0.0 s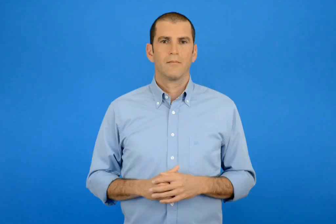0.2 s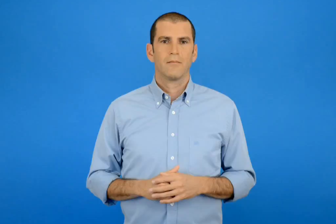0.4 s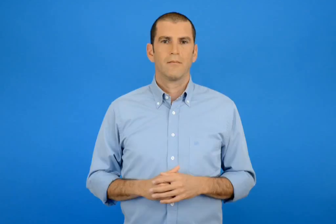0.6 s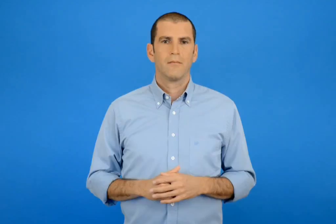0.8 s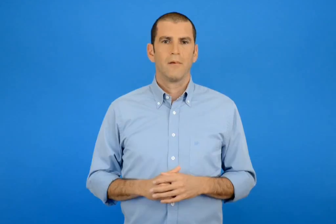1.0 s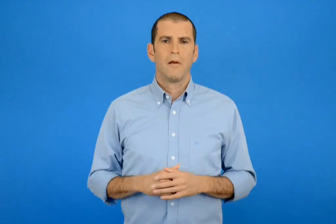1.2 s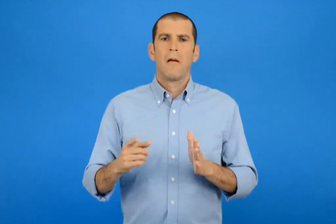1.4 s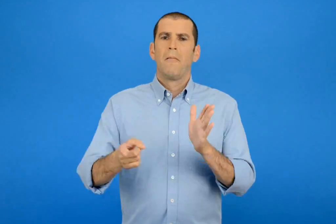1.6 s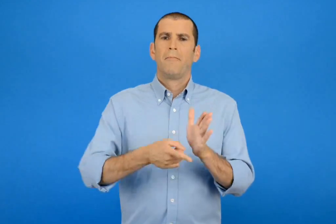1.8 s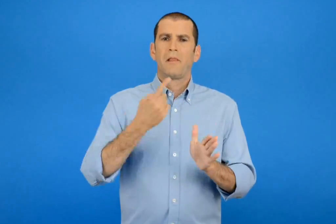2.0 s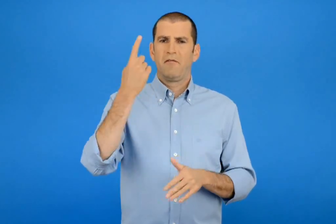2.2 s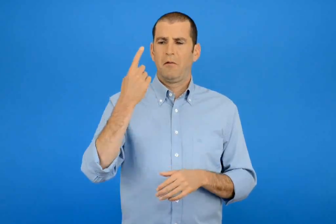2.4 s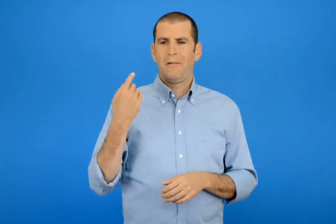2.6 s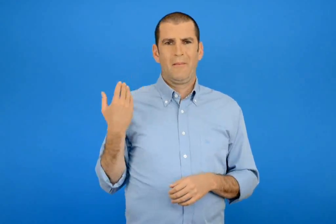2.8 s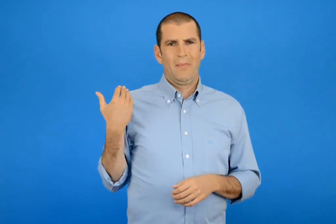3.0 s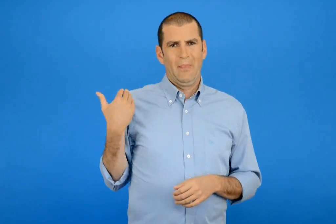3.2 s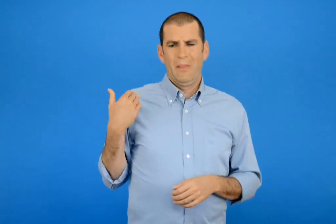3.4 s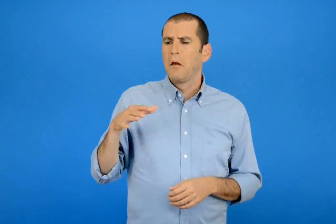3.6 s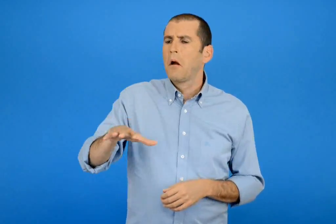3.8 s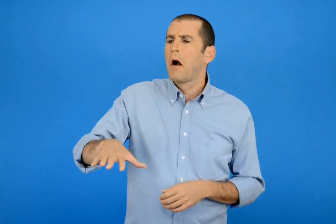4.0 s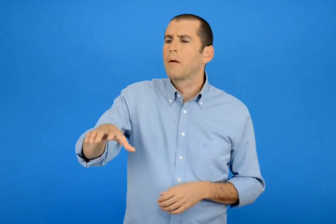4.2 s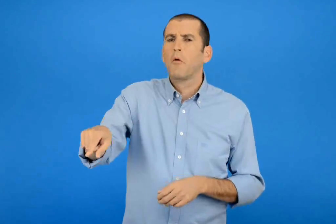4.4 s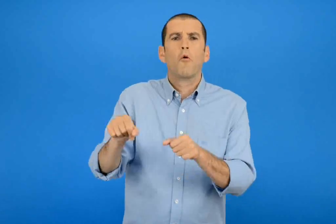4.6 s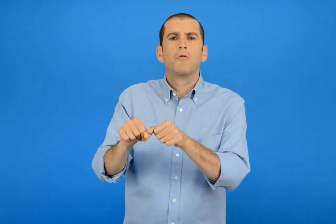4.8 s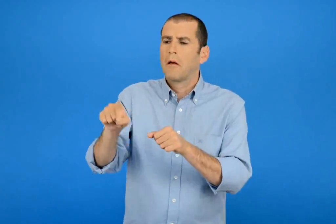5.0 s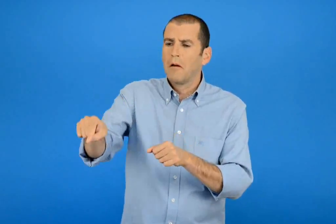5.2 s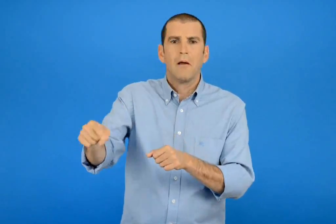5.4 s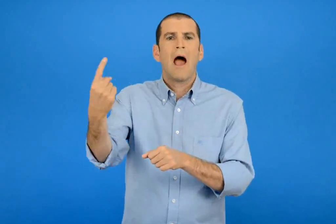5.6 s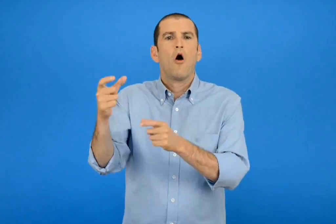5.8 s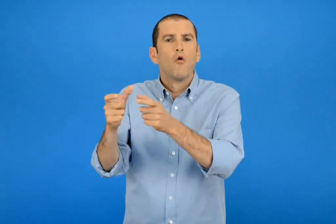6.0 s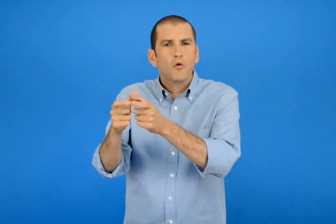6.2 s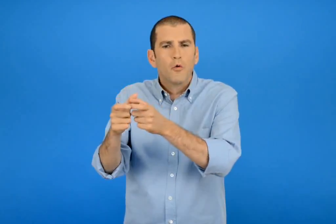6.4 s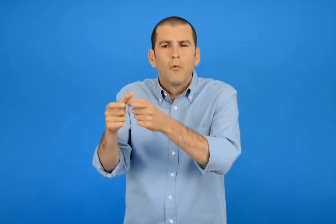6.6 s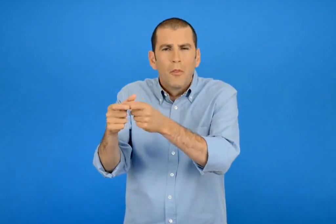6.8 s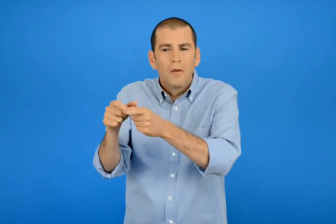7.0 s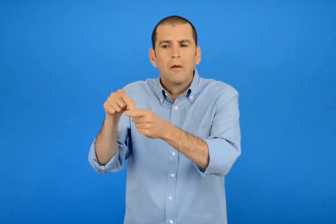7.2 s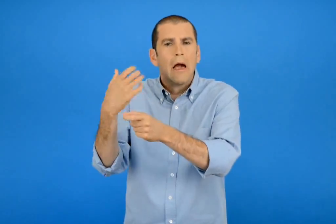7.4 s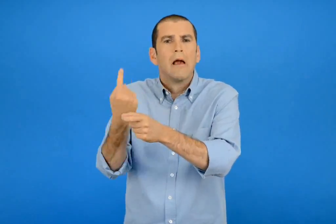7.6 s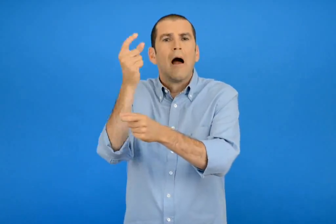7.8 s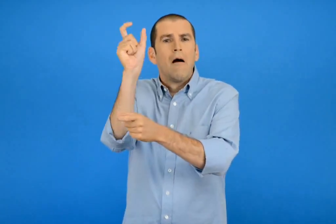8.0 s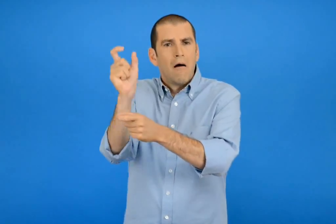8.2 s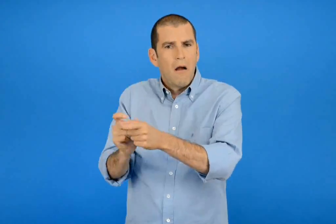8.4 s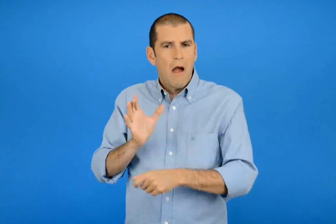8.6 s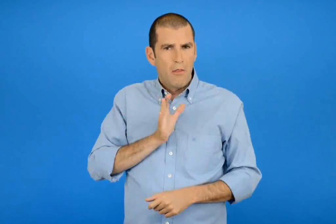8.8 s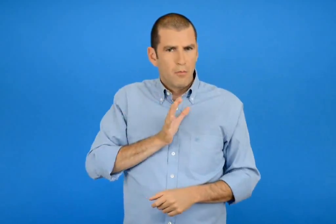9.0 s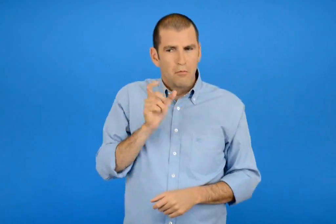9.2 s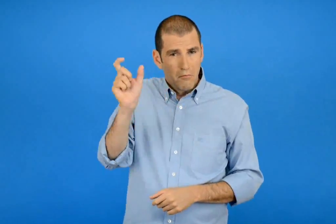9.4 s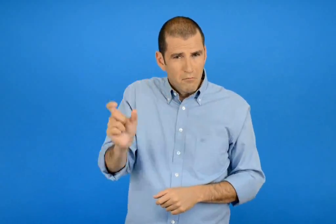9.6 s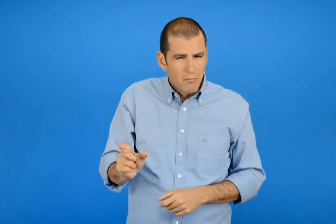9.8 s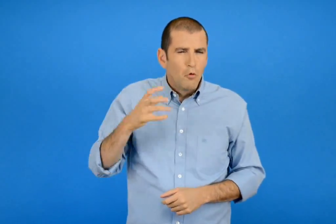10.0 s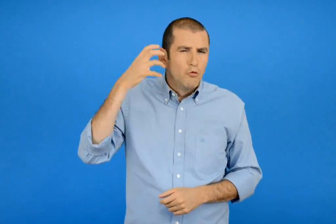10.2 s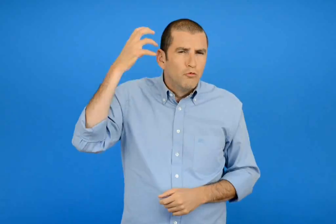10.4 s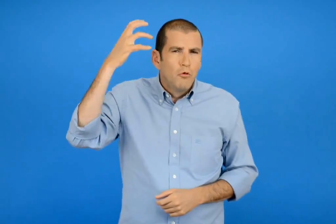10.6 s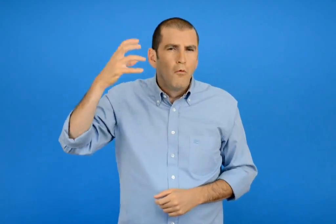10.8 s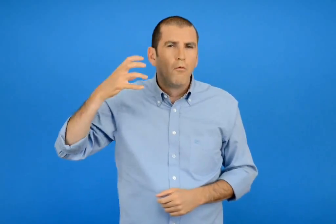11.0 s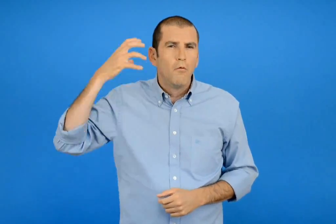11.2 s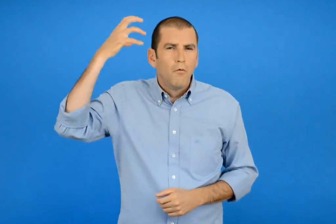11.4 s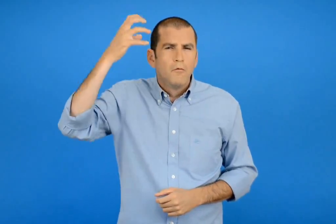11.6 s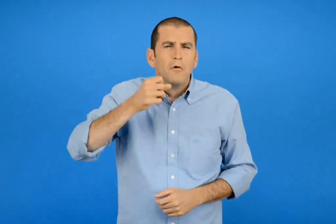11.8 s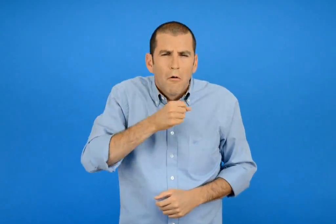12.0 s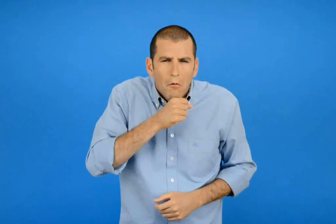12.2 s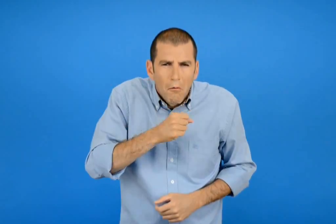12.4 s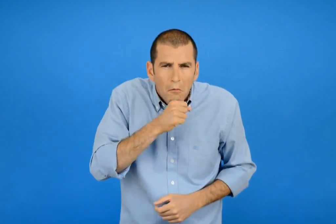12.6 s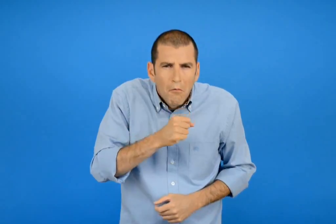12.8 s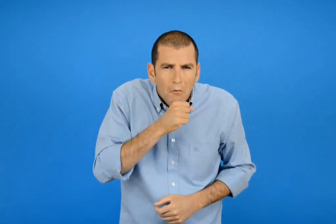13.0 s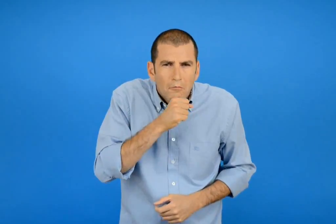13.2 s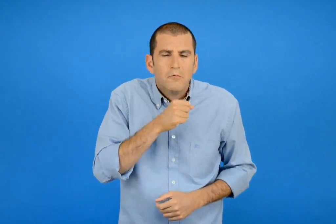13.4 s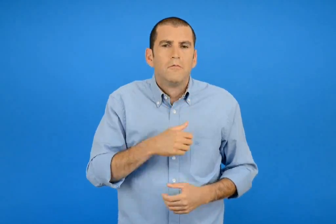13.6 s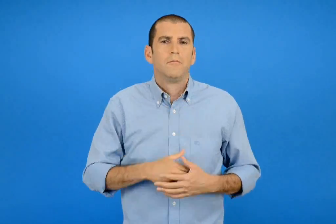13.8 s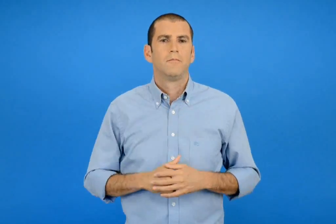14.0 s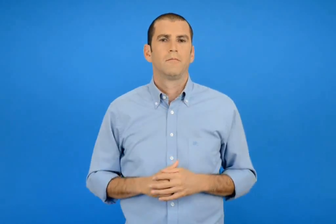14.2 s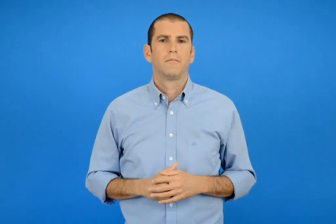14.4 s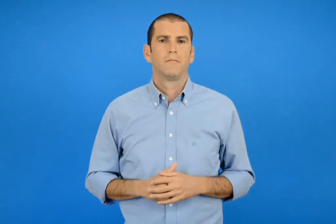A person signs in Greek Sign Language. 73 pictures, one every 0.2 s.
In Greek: μια φορά δεν πάει καιρός ζούσε σε ένα μικρό χωριό κάπου εδώ κοντά ένας άνθρωπος πολύ σοφός και πολύ γέρος
